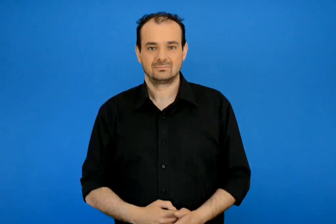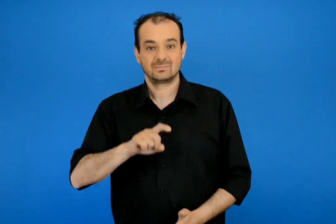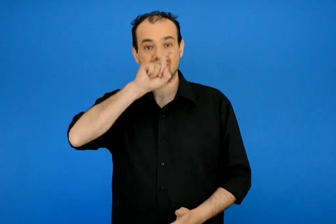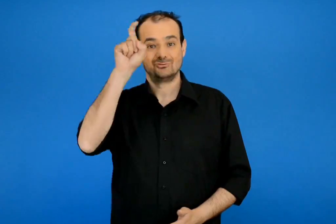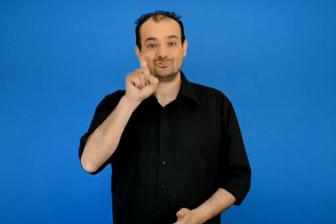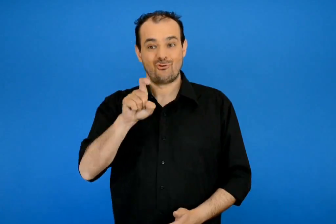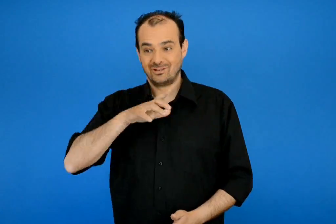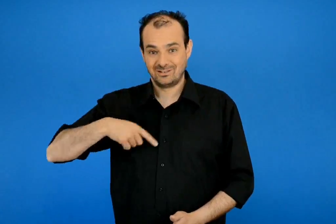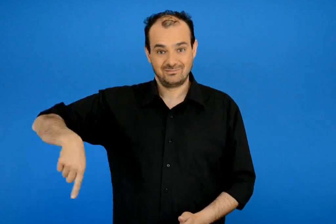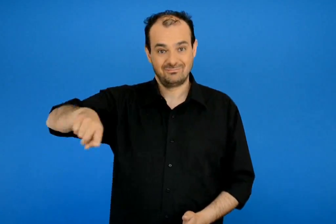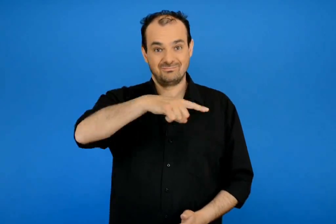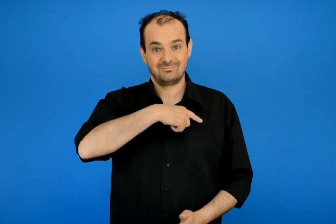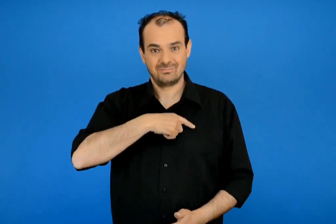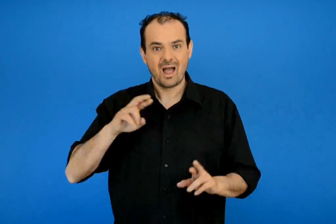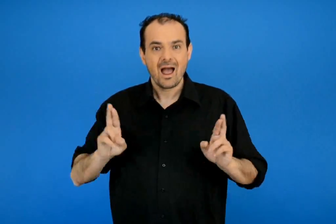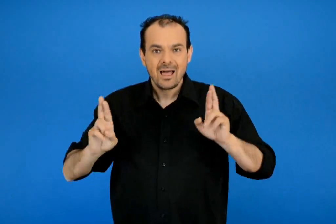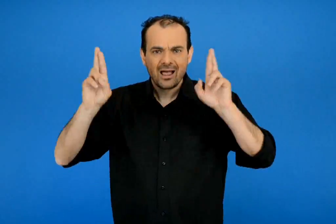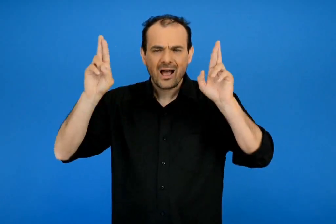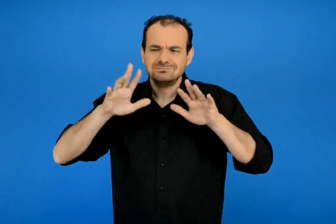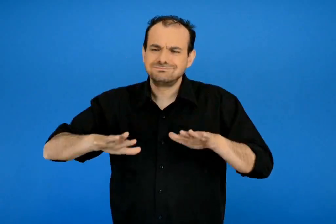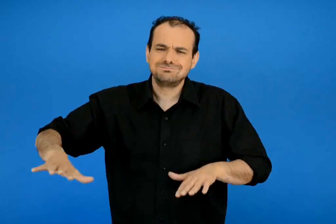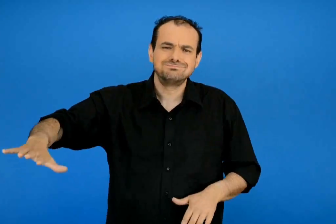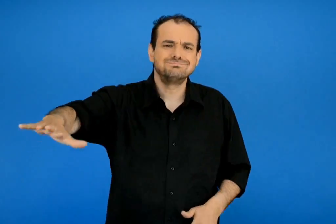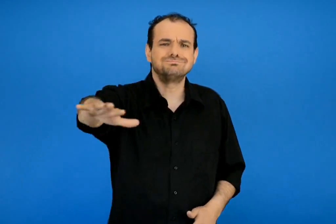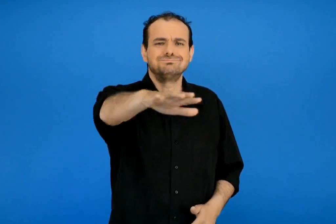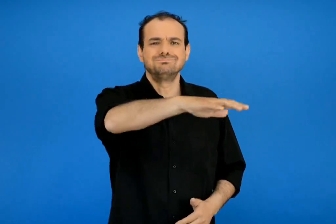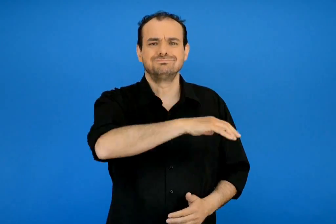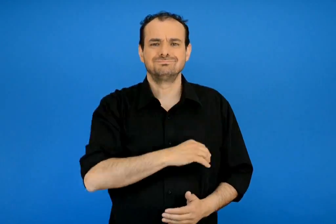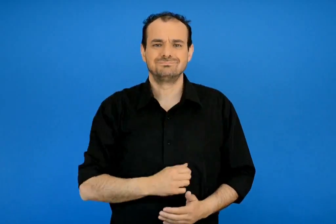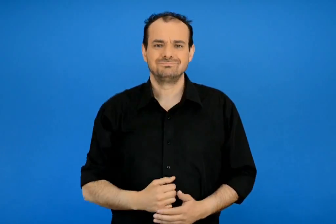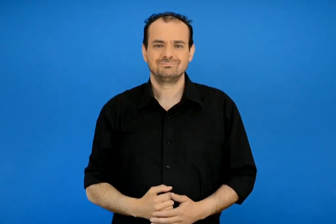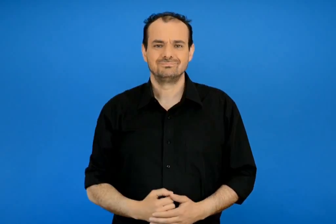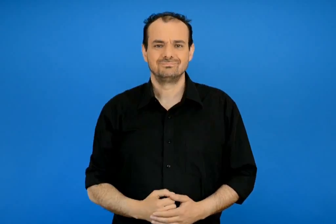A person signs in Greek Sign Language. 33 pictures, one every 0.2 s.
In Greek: ενέργεια παντού στη ζωή μας
